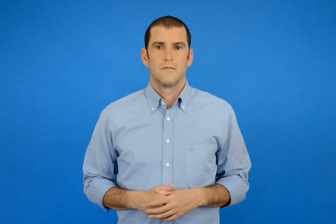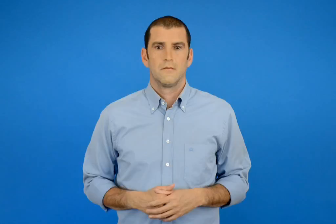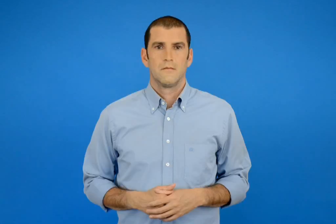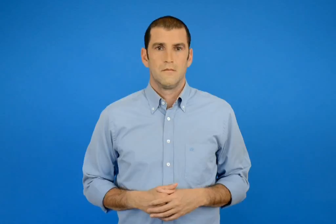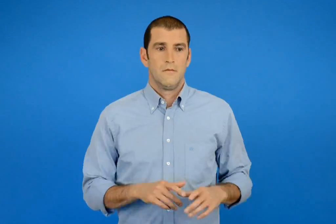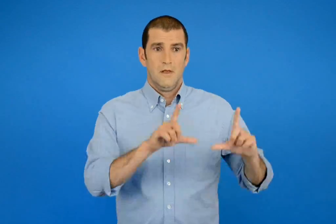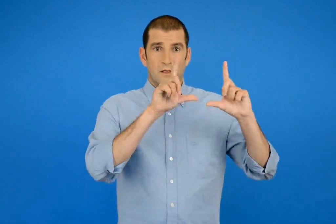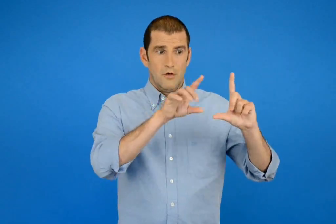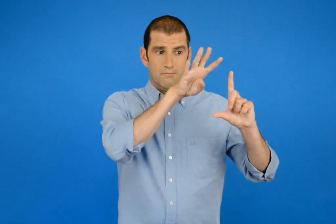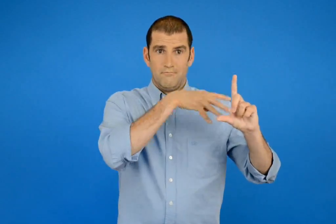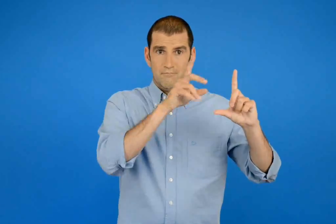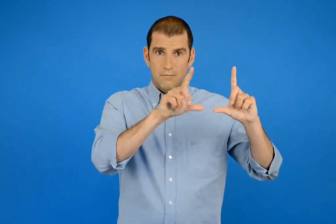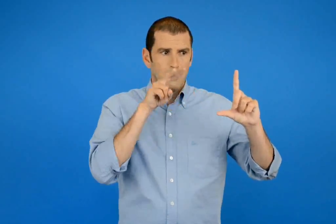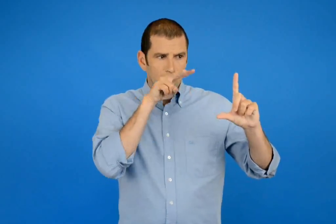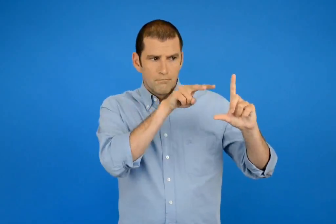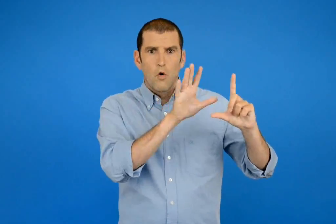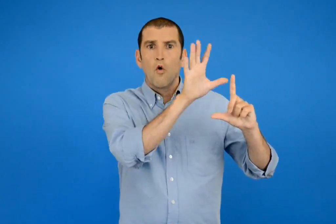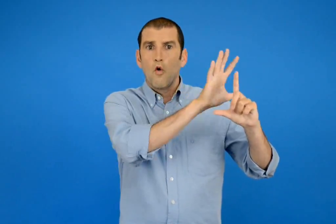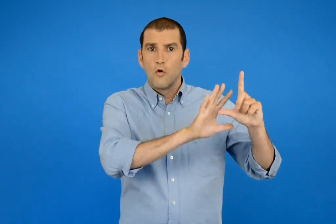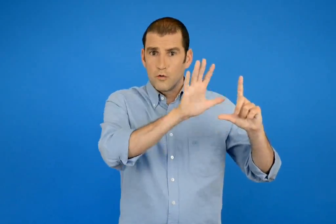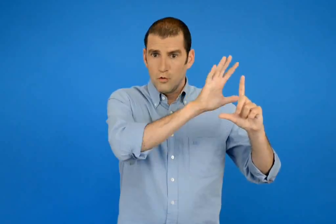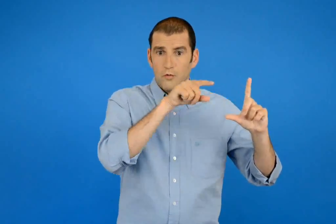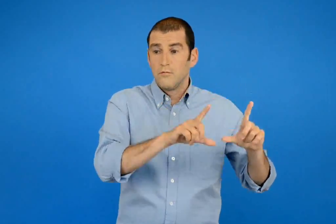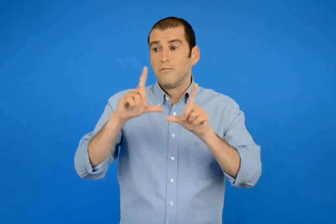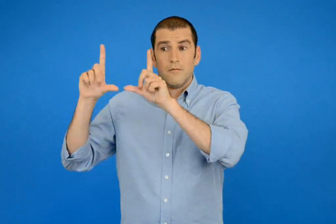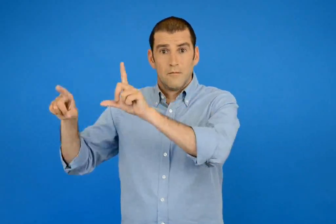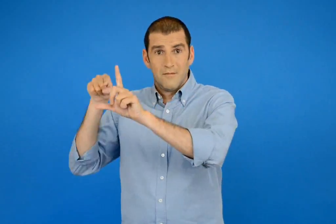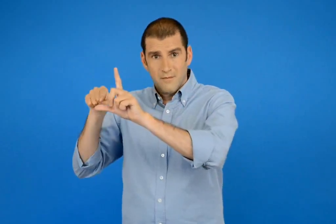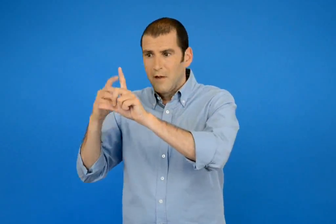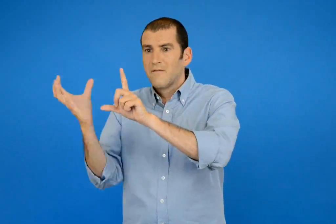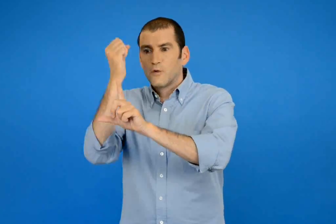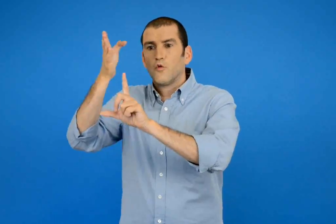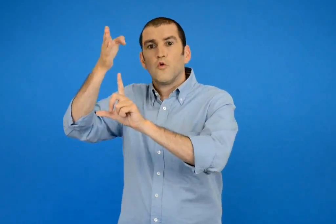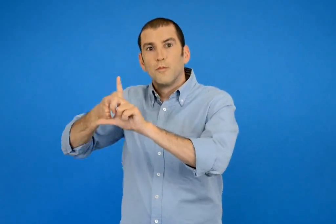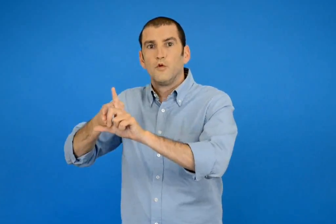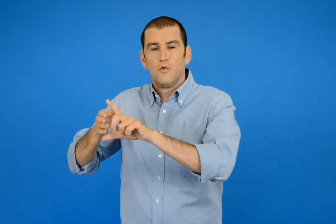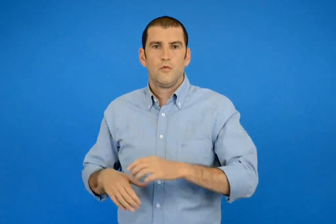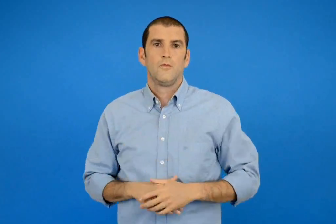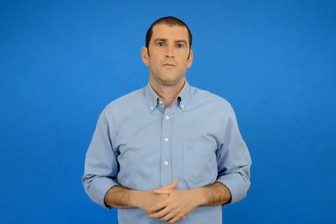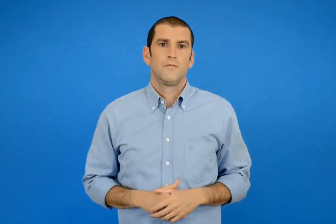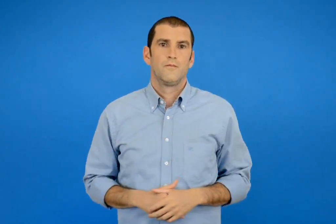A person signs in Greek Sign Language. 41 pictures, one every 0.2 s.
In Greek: παρατηρώ το ολόκληρο κάθε φορά και στη συνέχεια βρίσκω το μισό του
